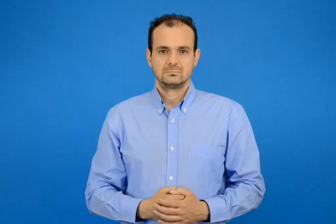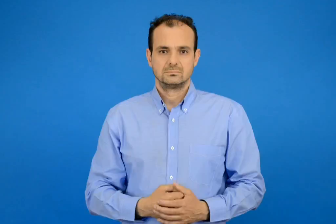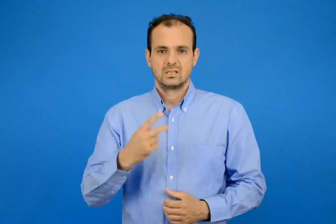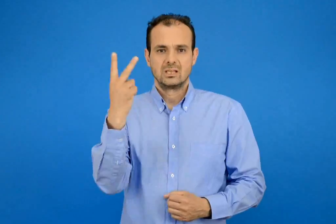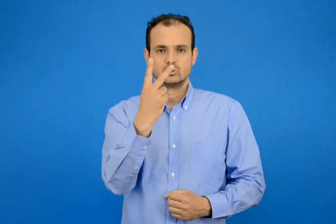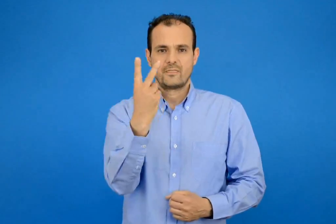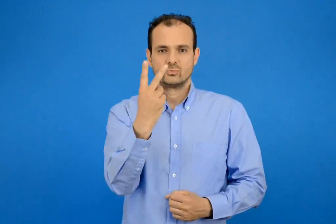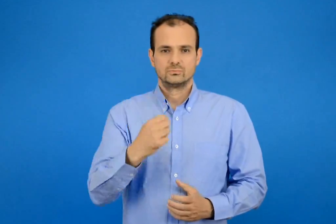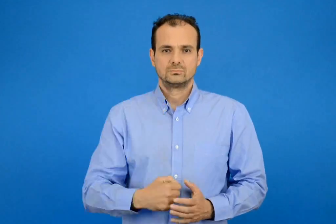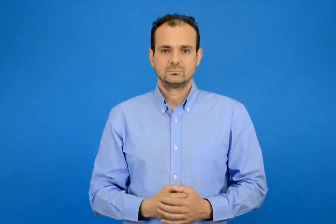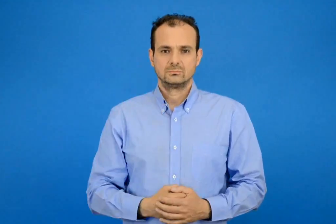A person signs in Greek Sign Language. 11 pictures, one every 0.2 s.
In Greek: είκοσι δύο
